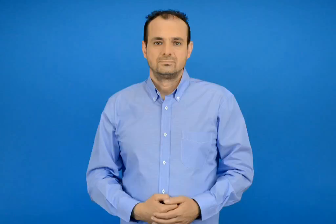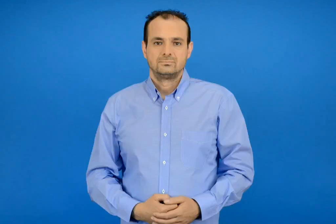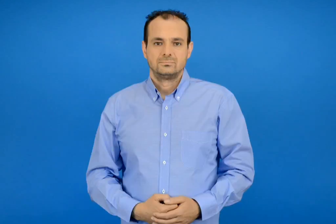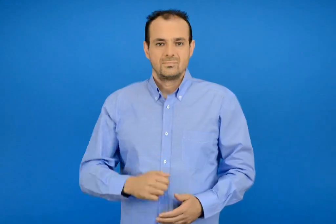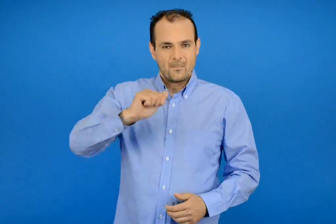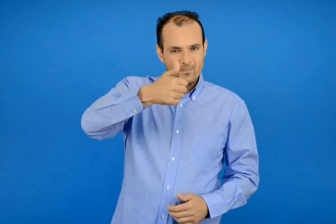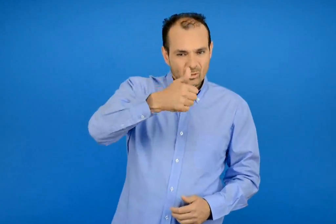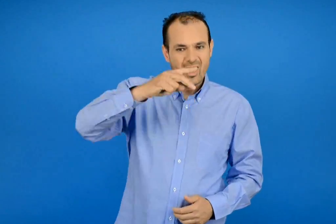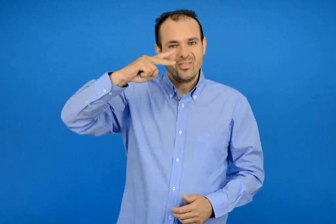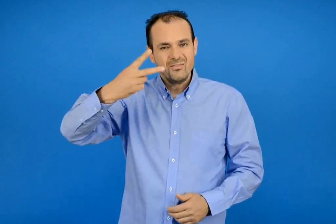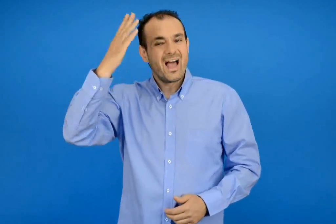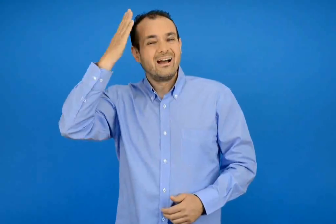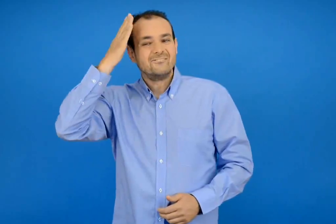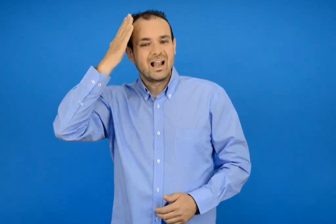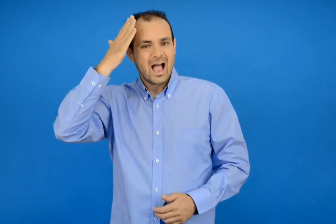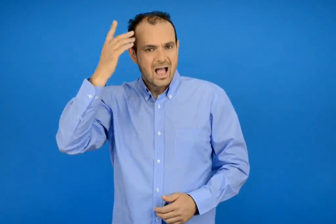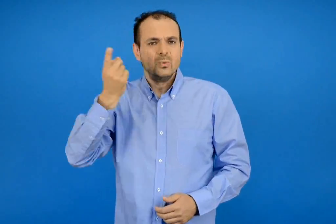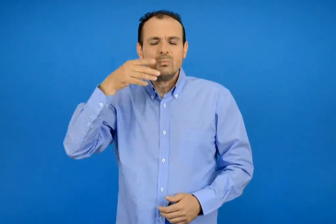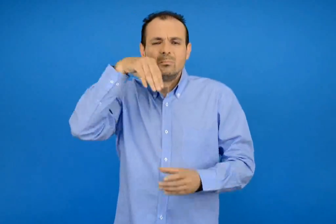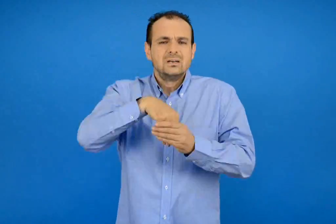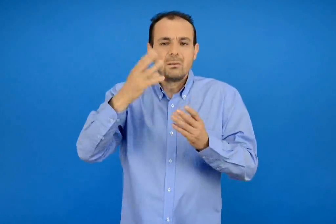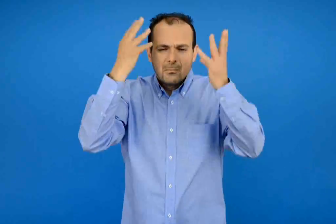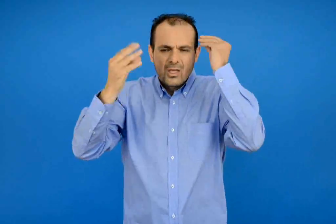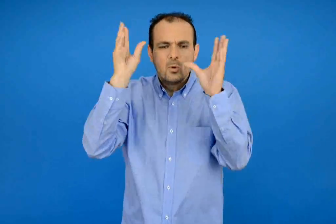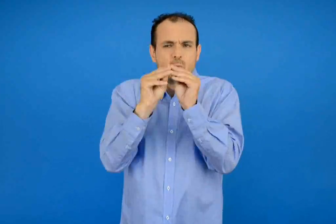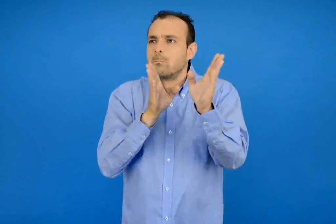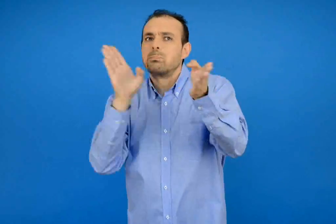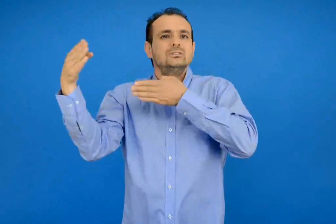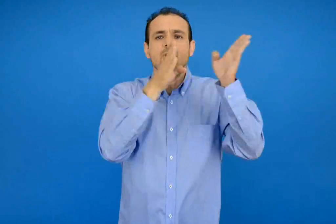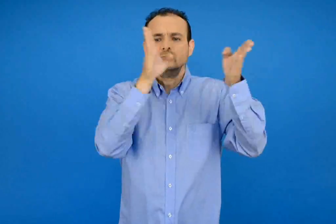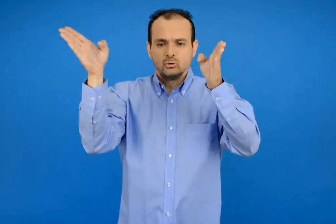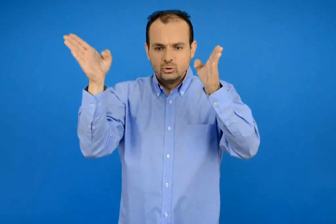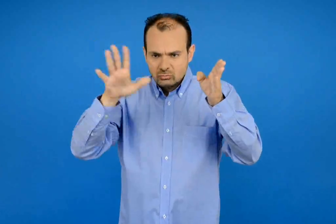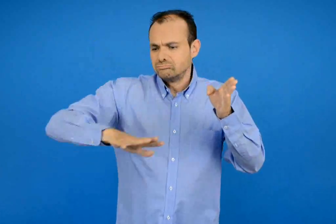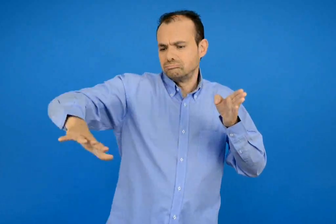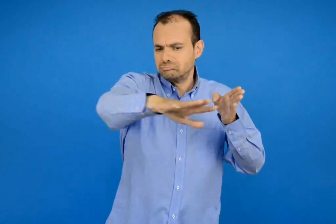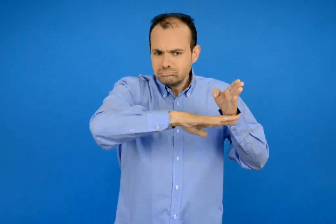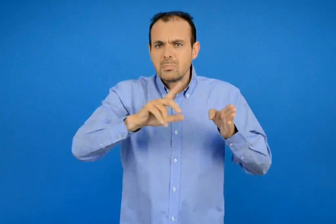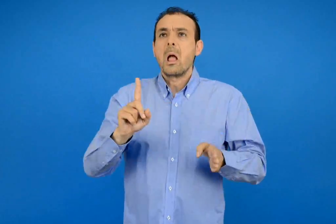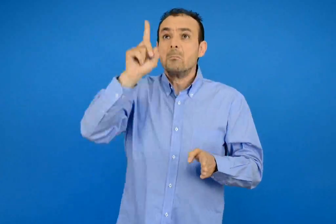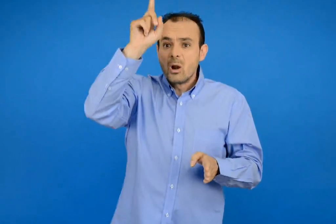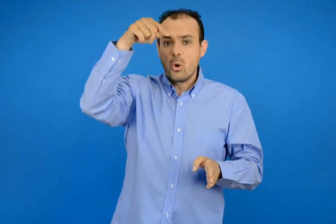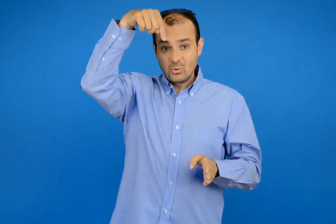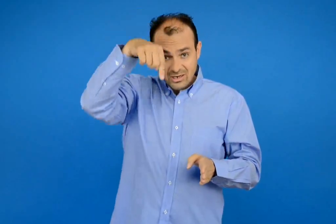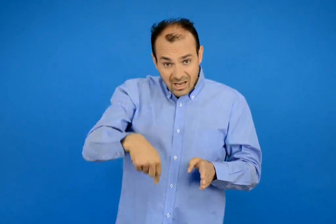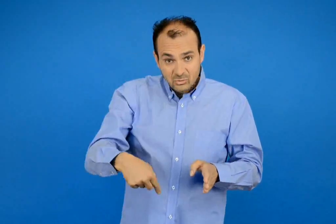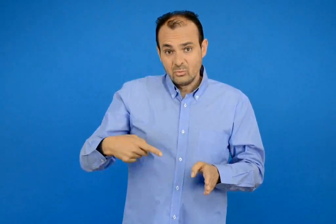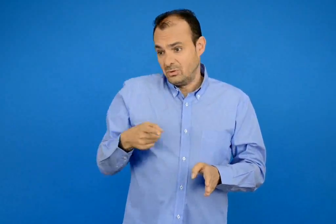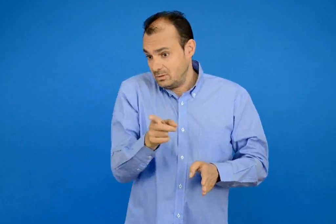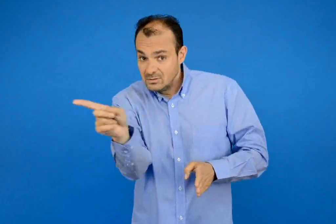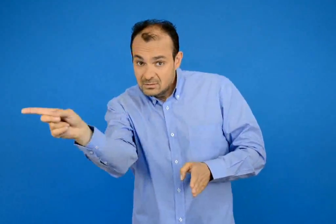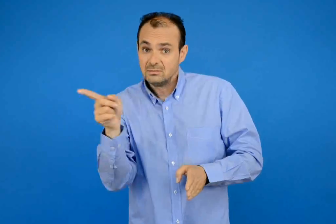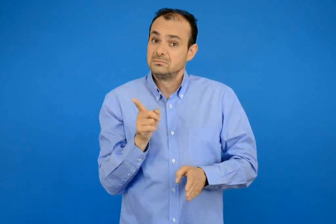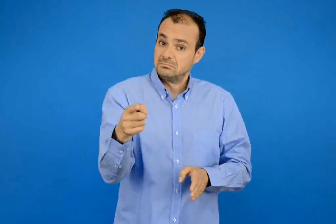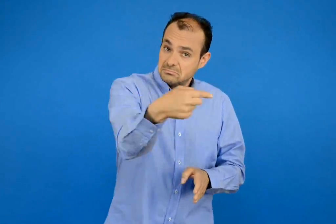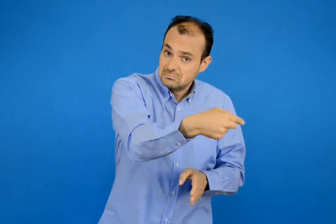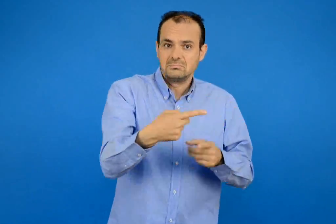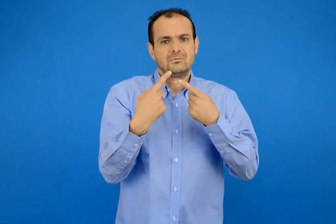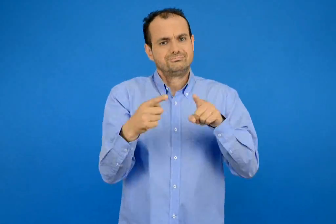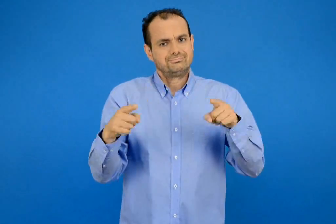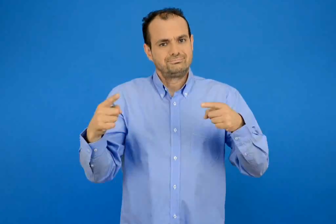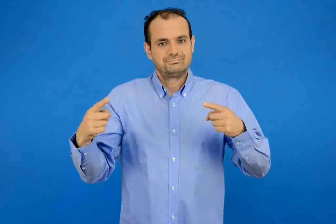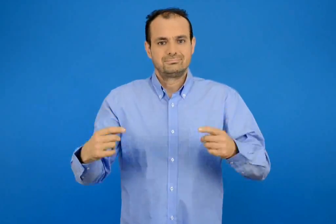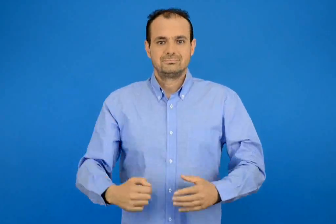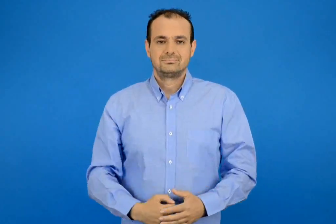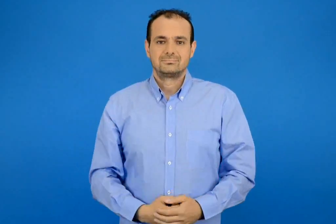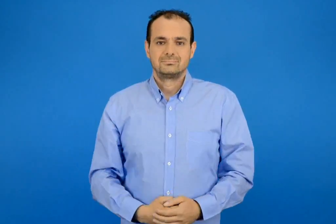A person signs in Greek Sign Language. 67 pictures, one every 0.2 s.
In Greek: έτσι στα πρώτα δύο κεφάλαια θα μάθουμε να προσανατολιζόμαστε στο χώρο με εκφράσεις όπως πάνω κάτω δεξιά αριστερά κλπ
